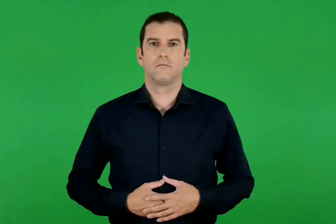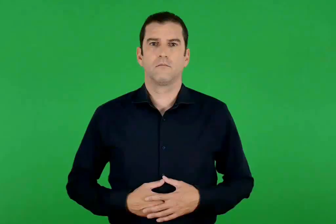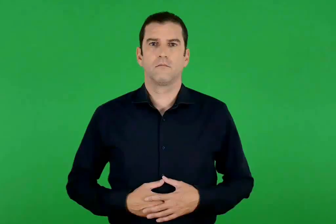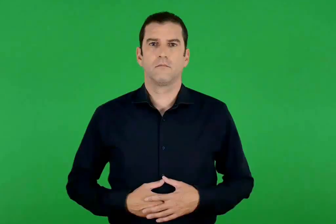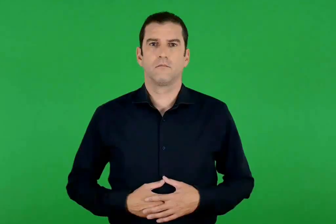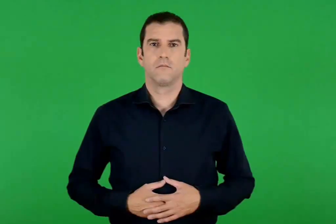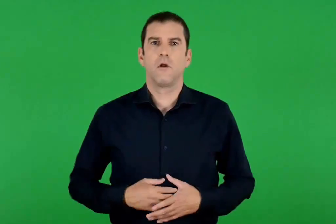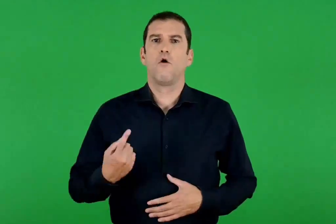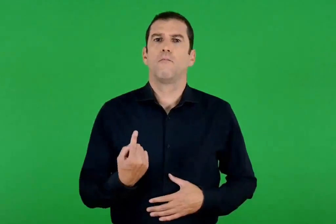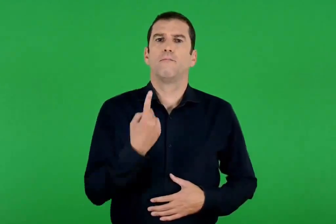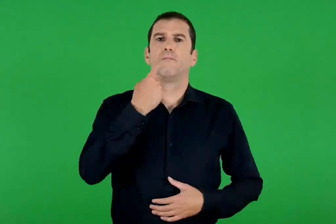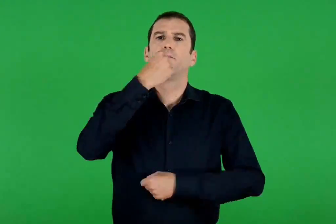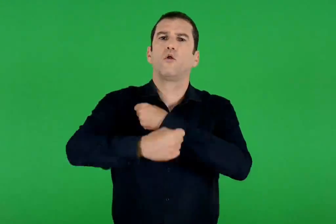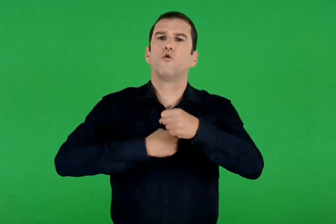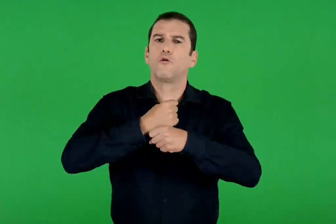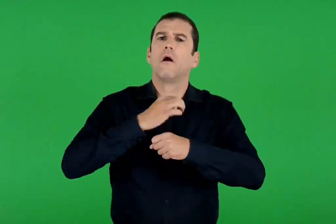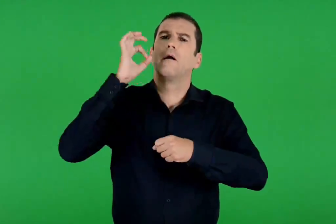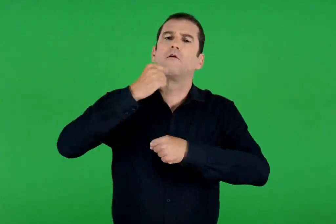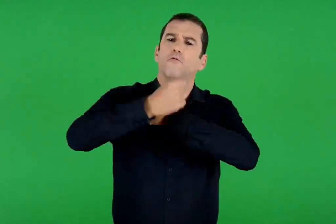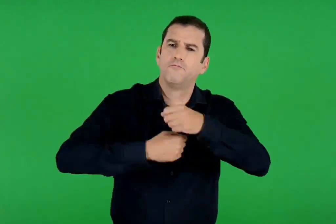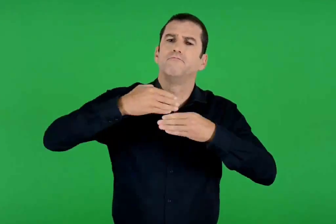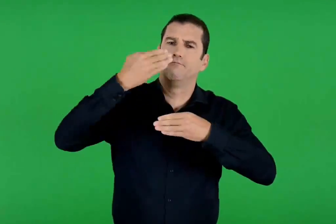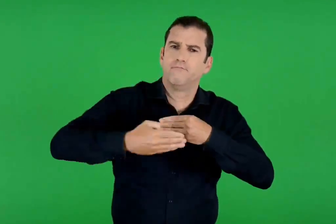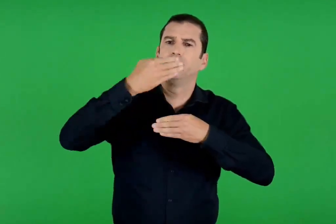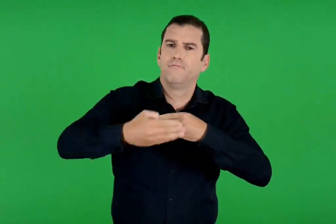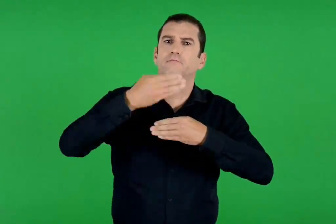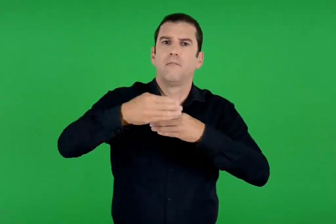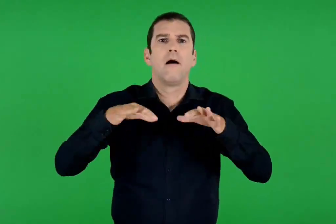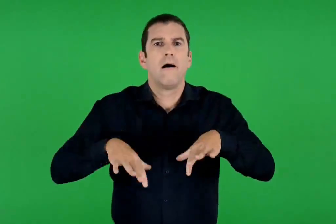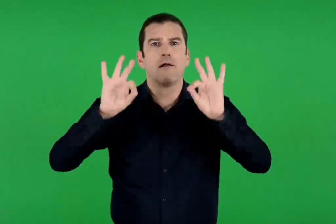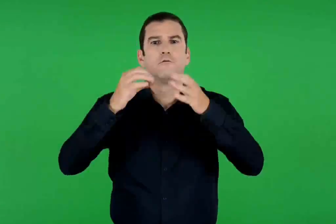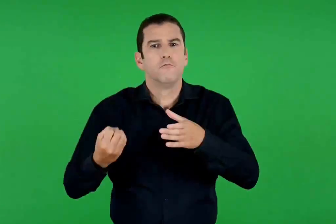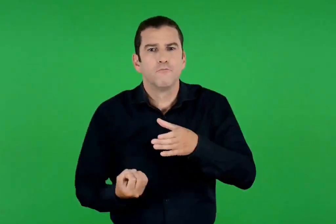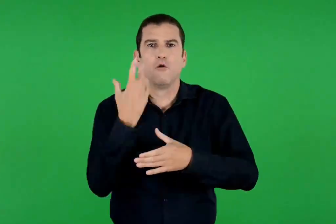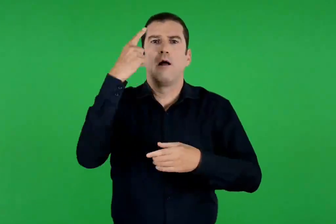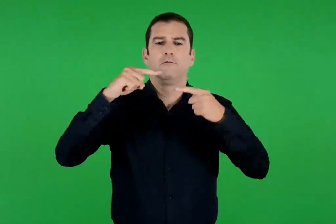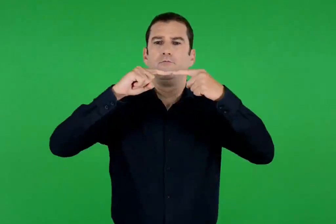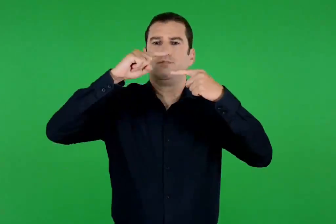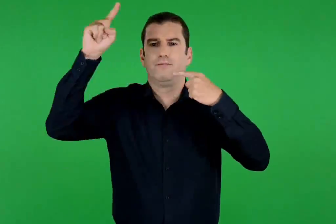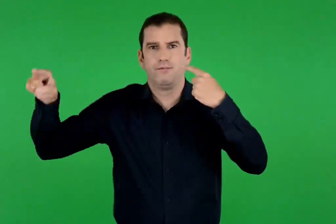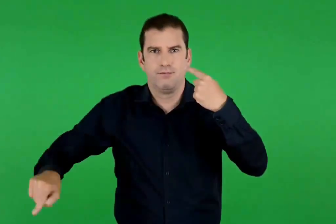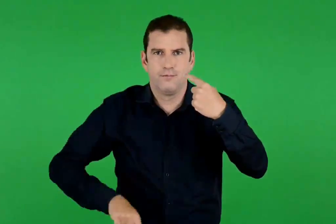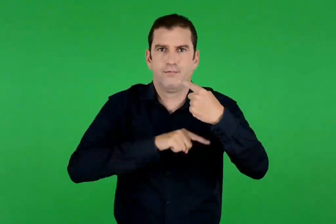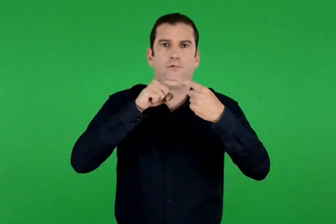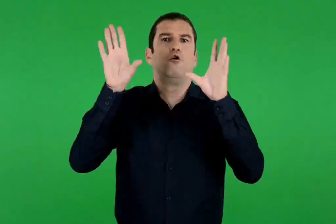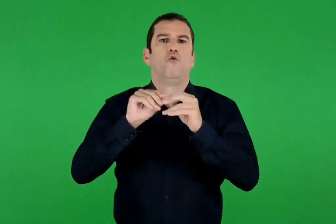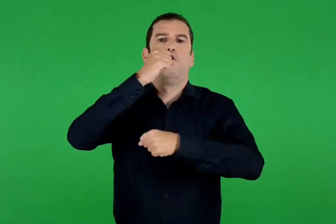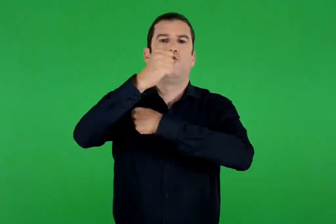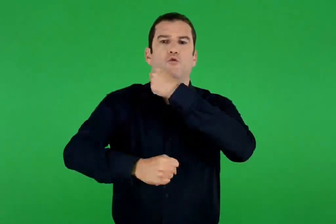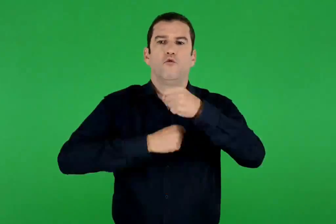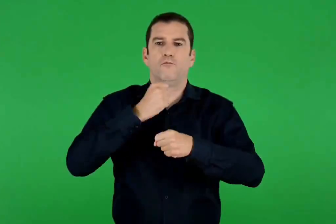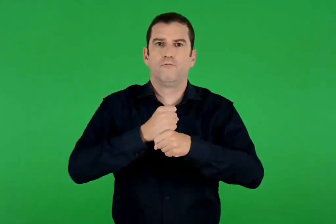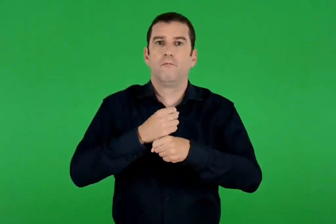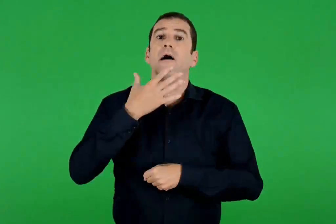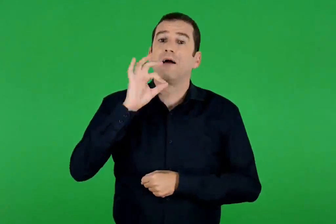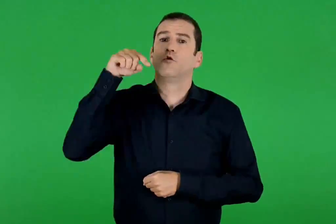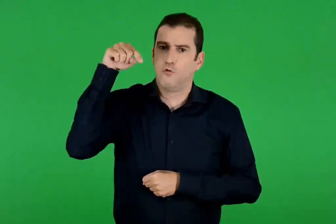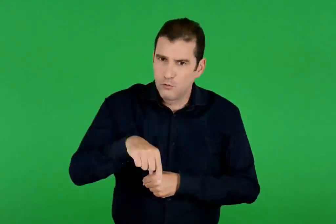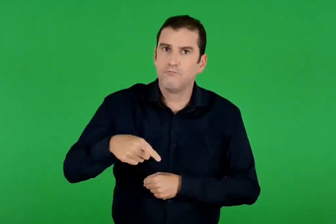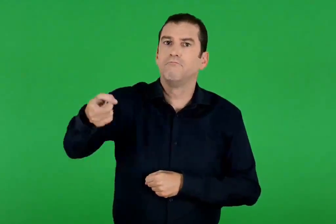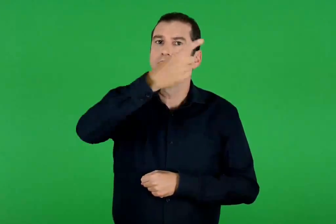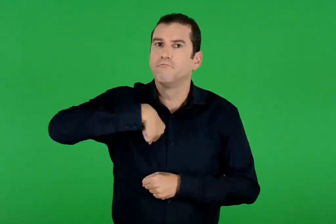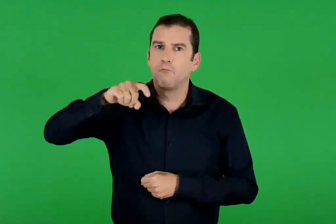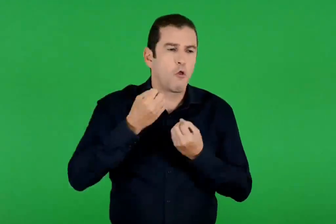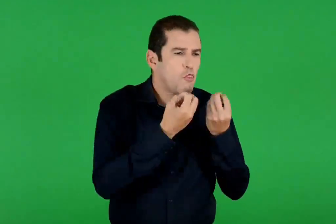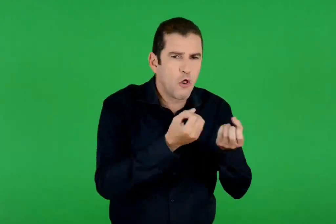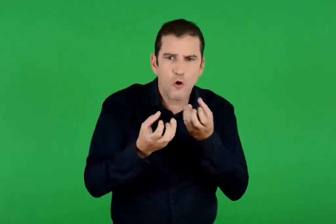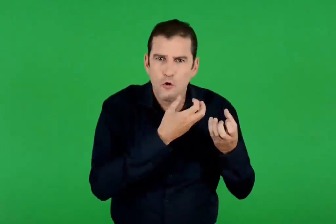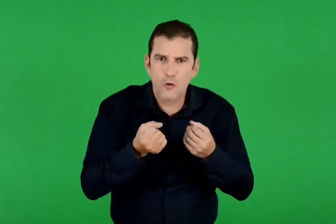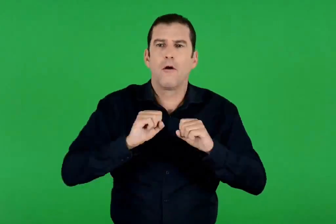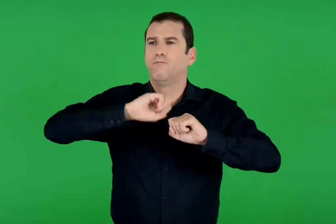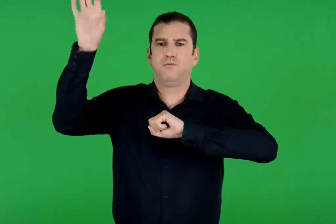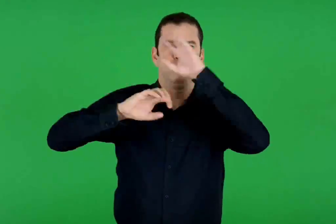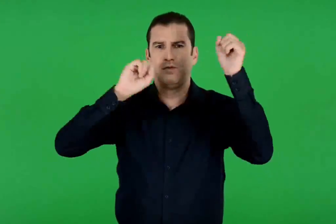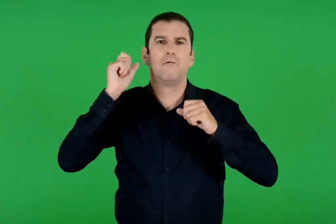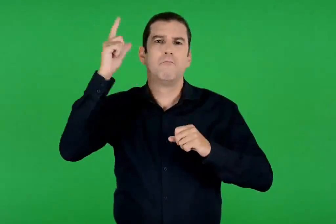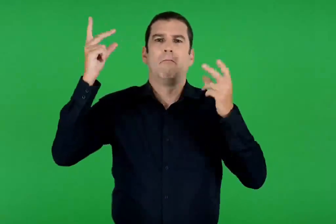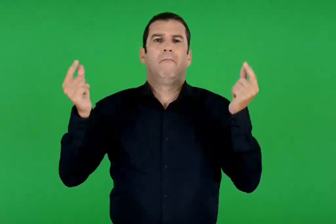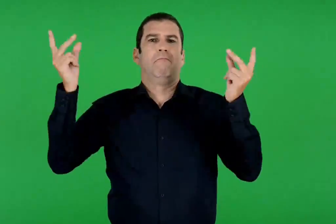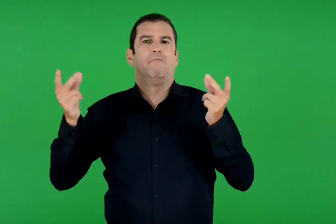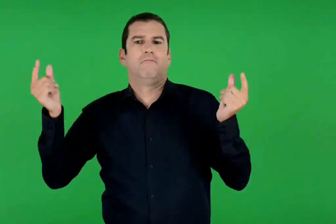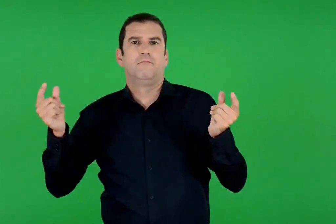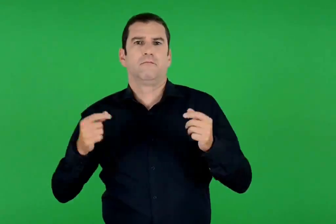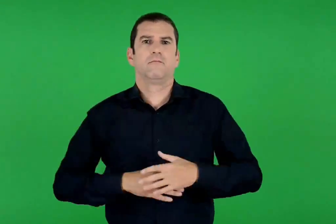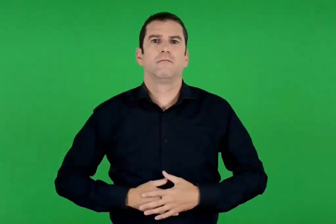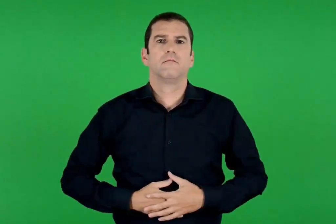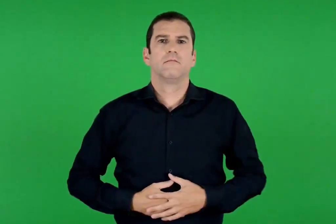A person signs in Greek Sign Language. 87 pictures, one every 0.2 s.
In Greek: κάθε πρωτοχρονιά αρχίζει ένας καινούριος κύκλος για τον χρόνο. για αυτό και τη γιορτάζουμε όλοι με δώρα , πυροτεχνήματα και ξεφαντώματα
